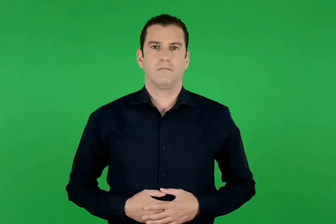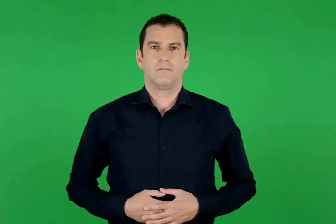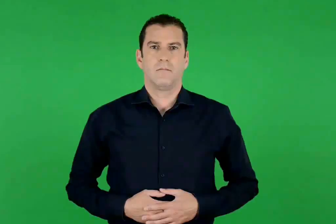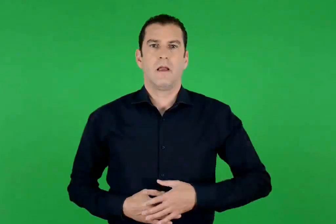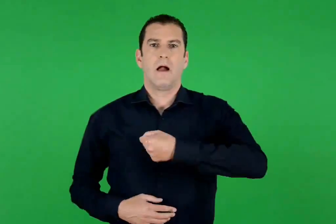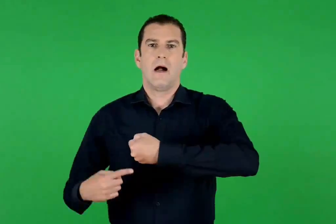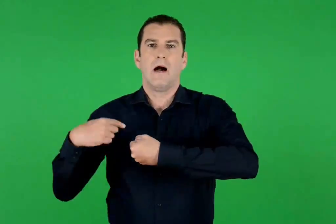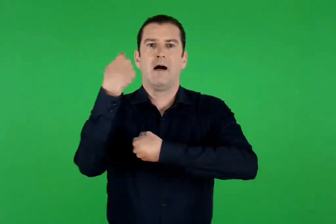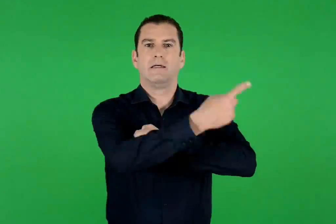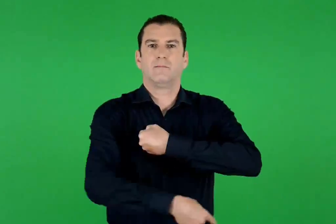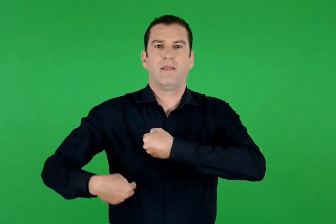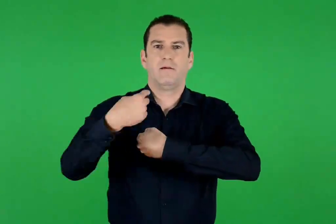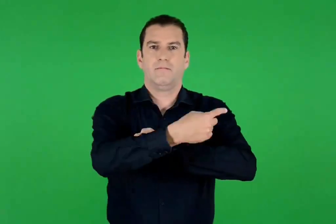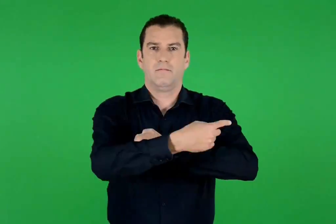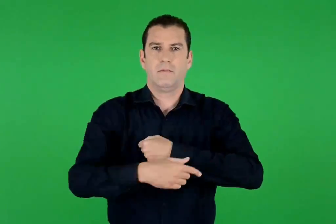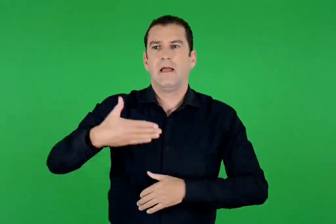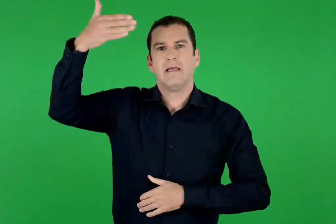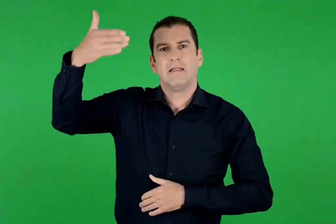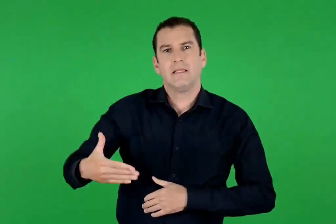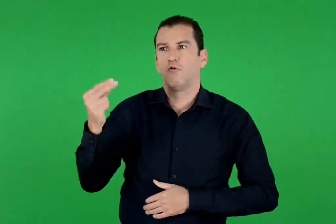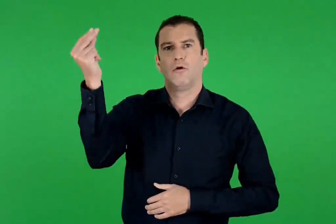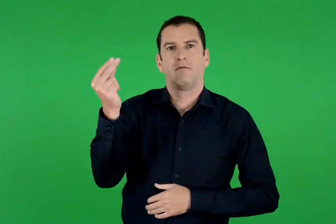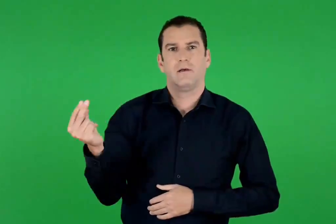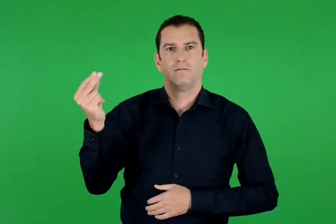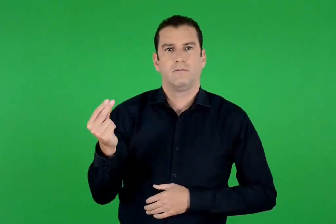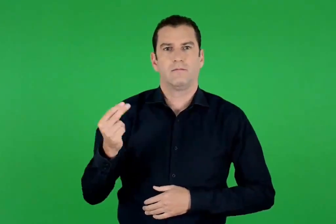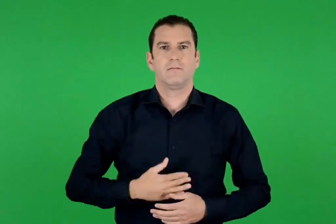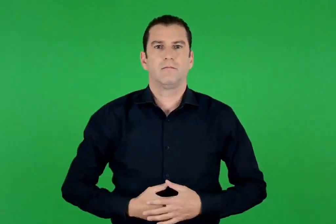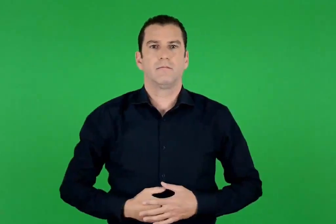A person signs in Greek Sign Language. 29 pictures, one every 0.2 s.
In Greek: ασπίδα τοιχογραφία
